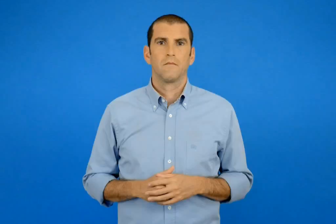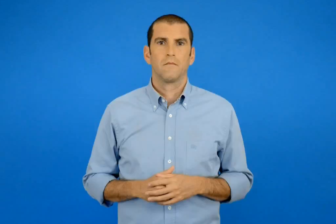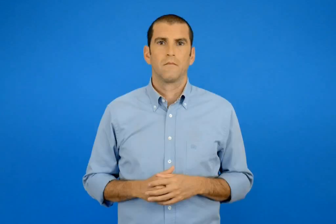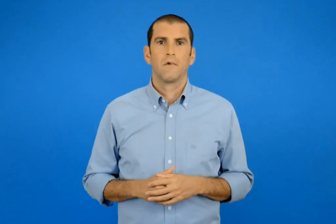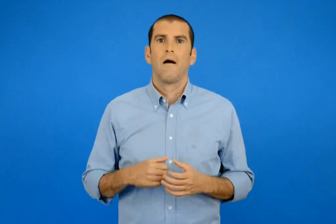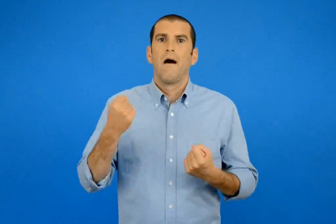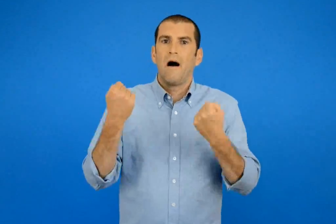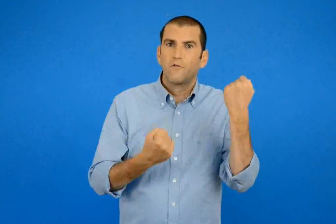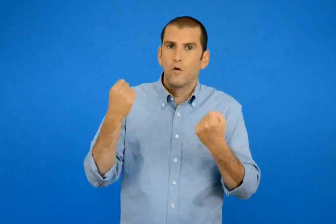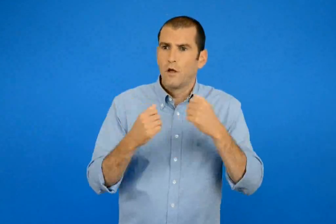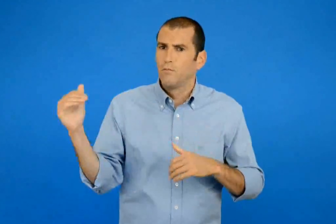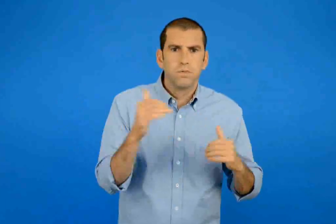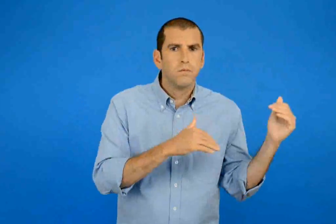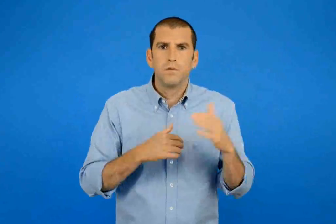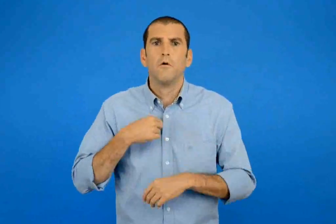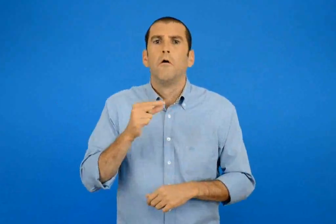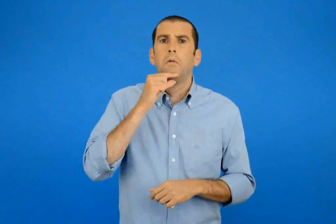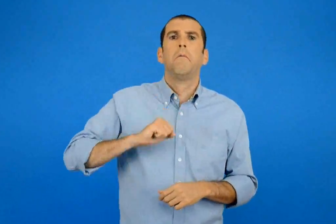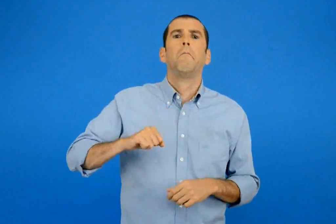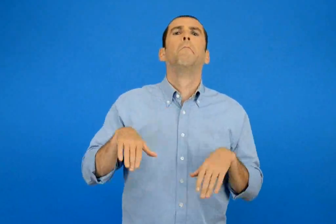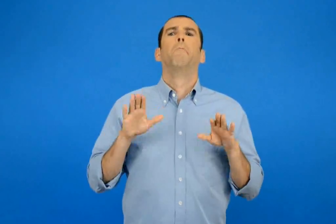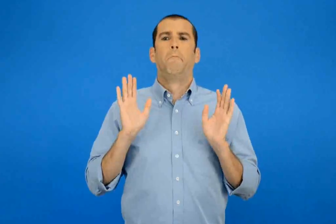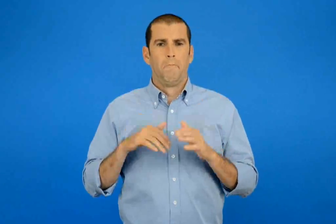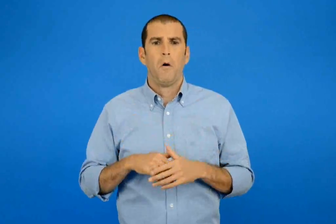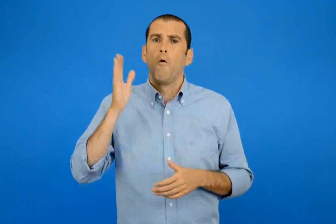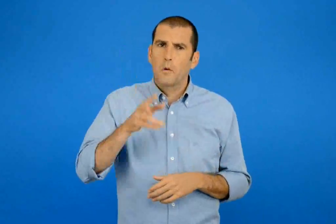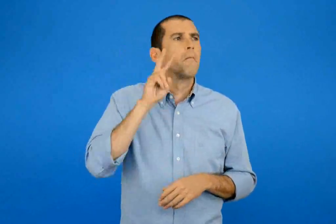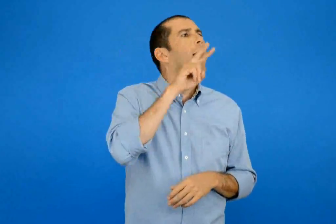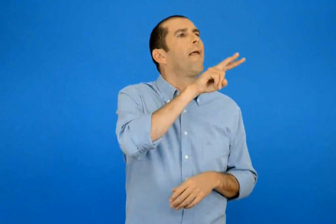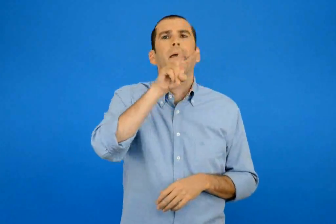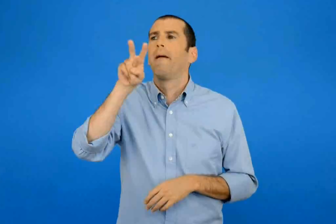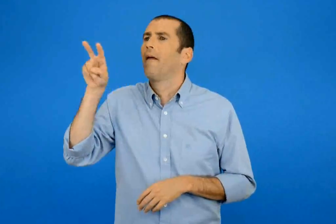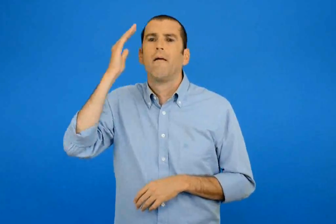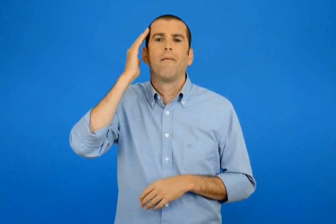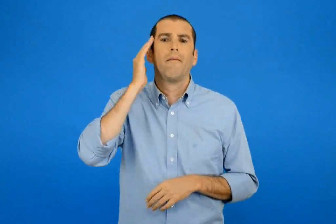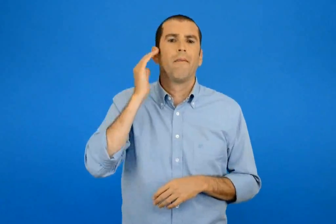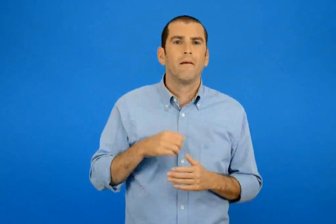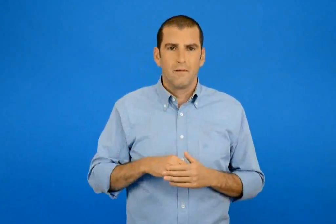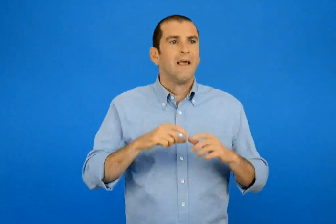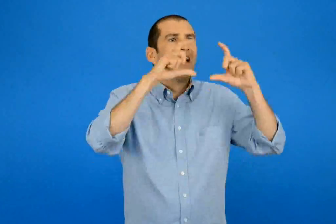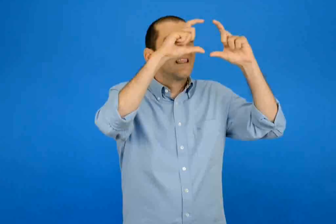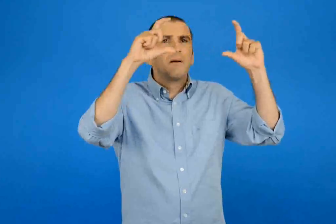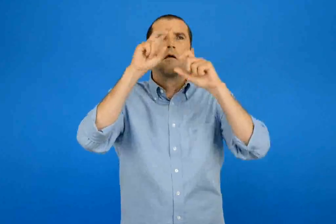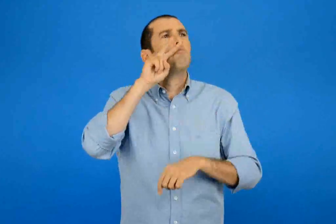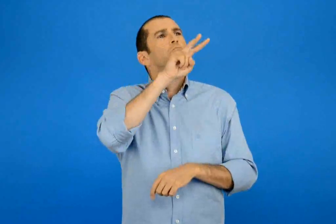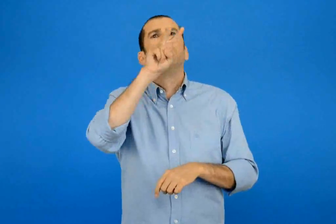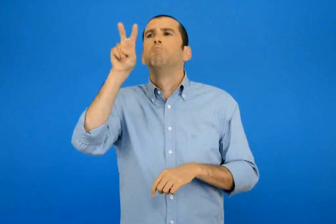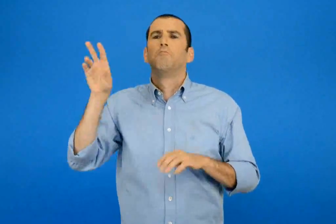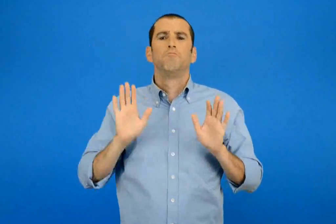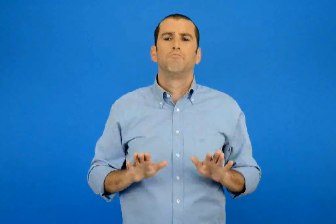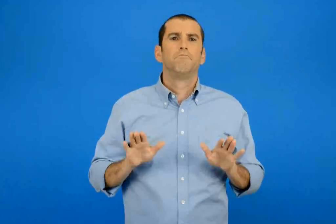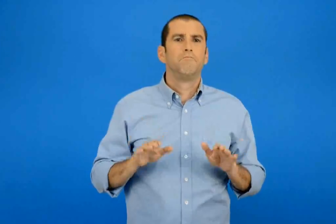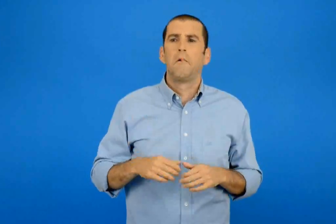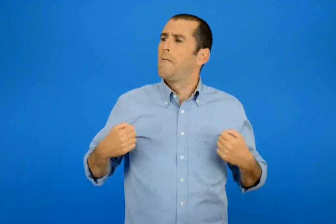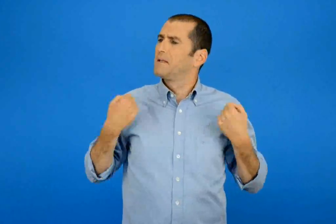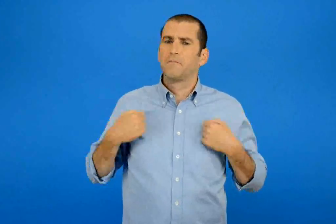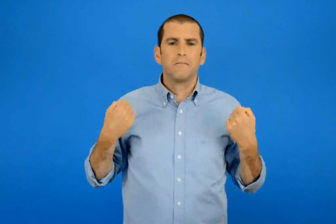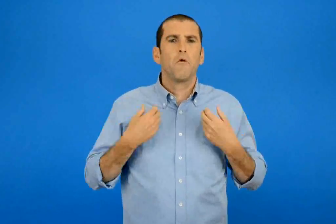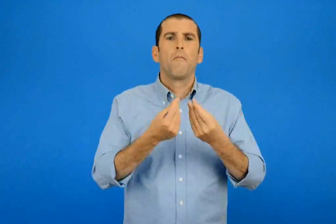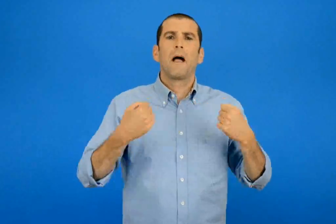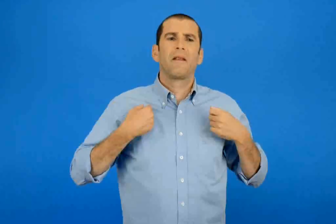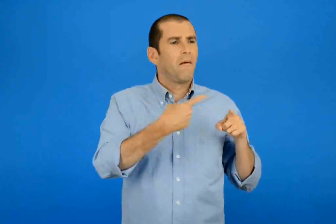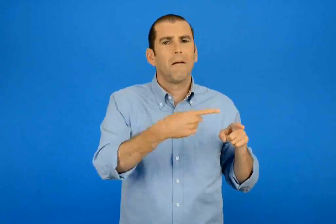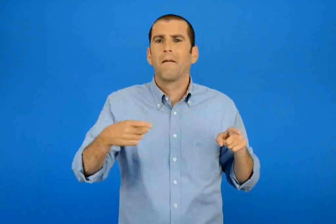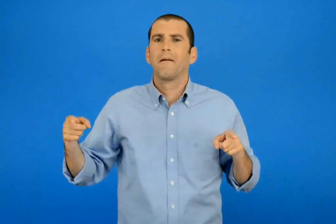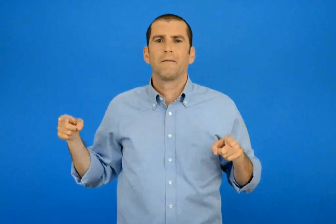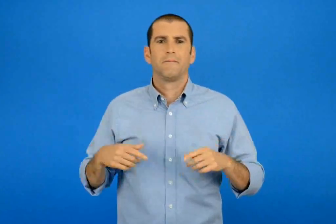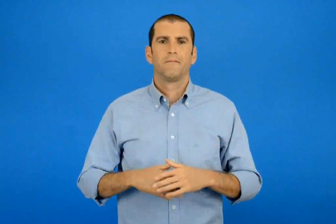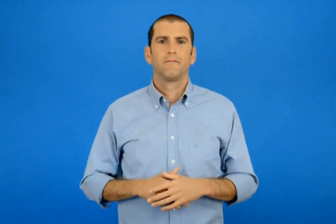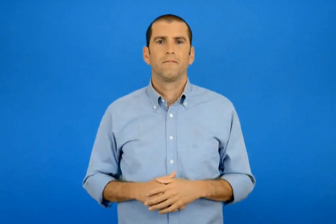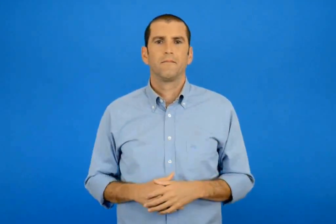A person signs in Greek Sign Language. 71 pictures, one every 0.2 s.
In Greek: δε θα φοβόμασταν τα αυτοκίνητα και θα μπορούσαμε να χαζεύουμε γύρω μας να διαβάζουμε με την ησυχία μας τις ταμπέλες και να παίζουμε πολλά παιχνίδια
